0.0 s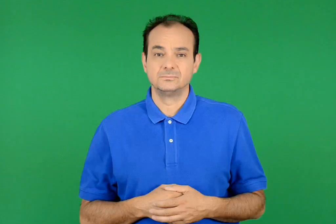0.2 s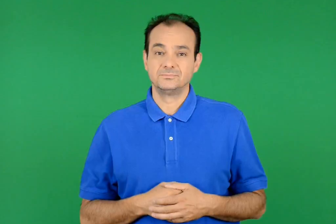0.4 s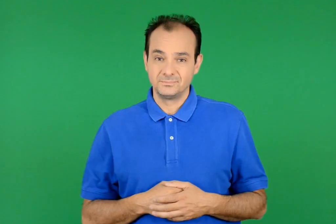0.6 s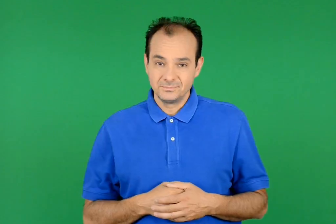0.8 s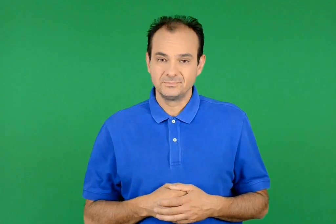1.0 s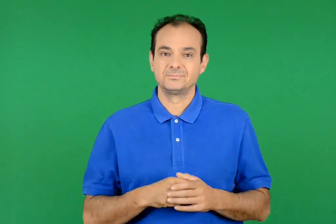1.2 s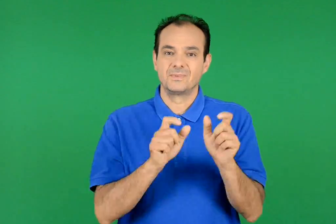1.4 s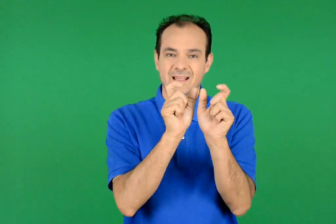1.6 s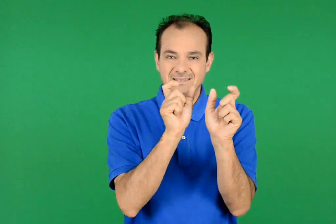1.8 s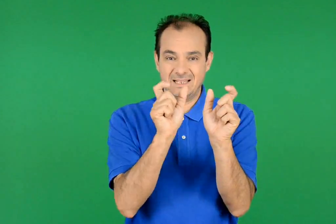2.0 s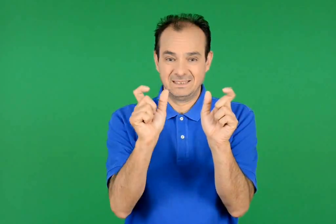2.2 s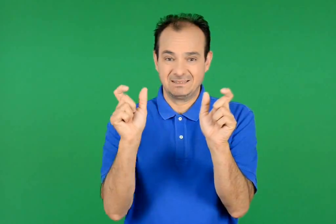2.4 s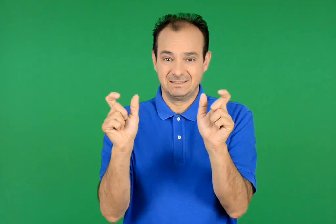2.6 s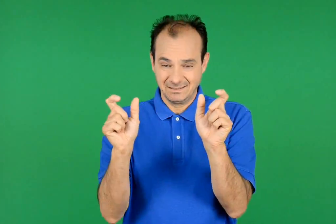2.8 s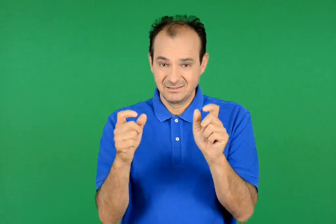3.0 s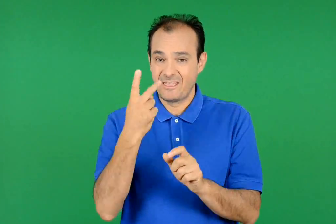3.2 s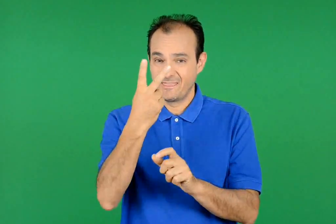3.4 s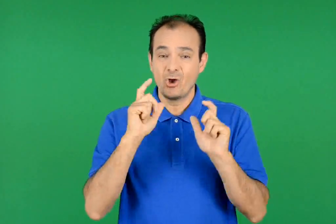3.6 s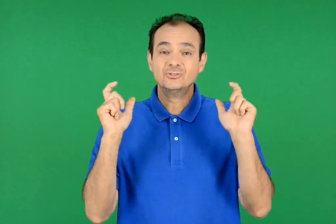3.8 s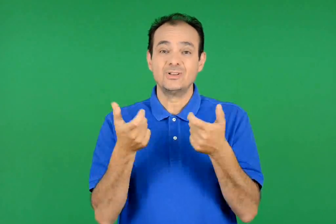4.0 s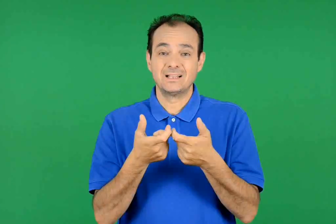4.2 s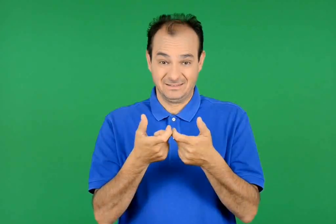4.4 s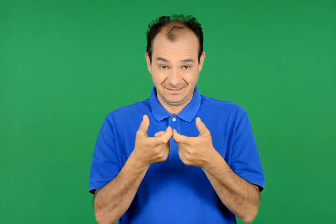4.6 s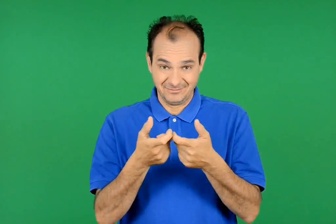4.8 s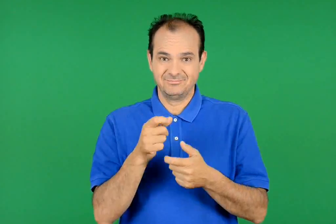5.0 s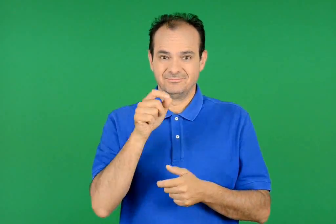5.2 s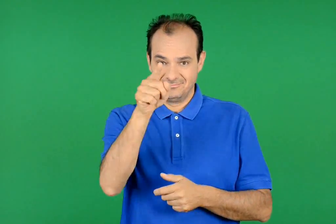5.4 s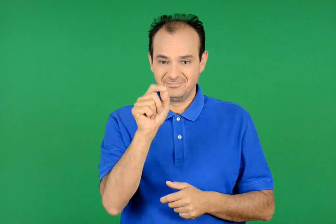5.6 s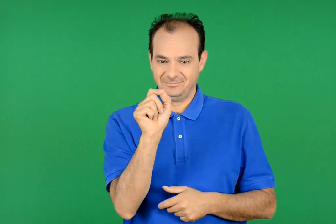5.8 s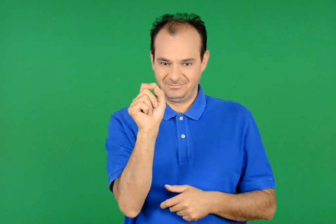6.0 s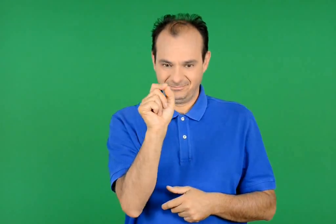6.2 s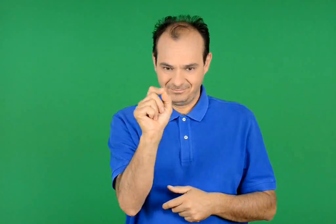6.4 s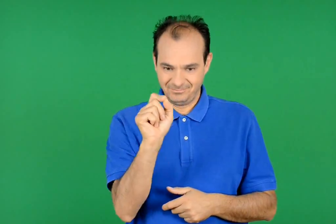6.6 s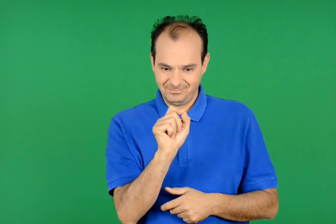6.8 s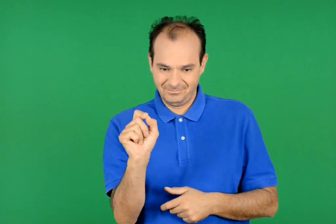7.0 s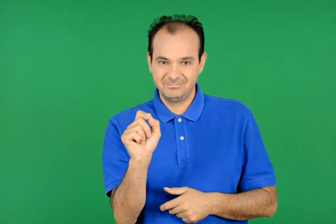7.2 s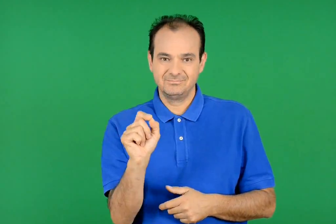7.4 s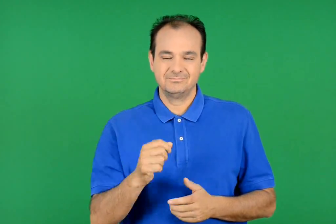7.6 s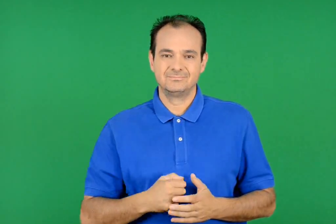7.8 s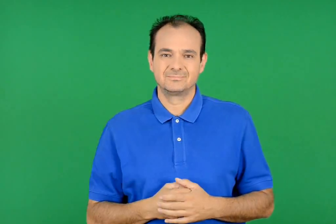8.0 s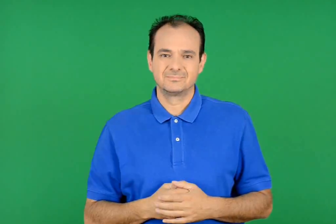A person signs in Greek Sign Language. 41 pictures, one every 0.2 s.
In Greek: σχημάτισε δύο οικογένειες με τις παρακάτω λέξεις
